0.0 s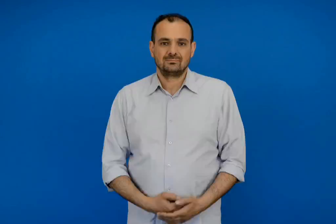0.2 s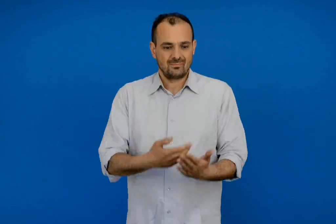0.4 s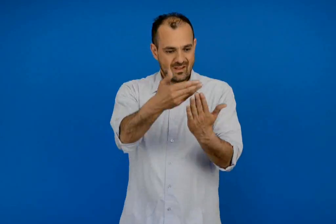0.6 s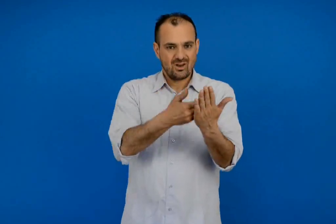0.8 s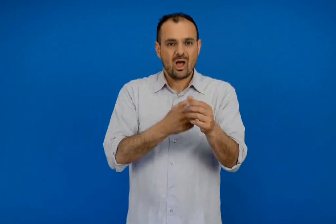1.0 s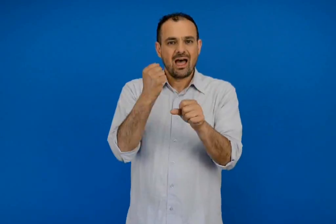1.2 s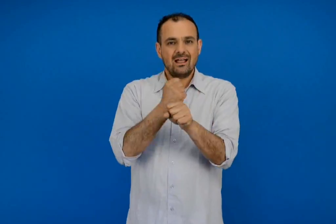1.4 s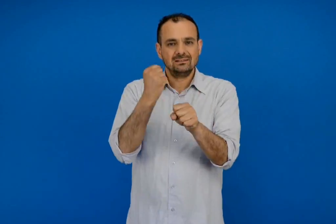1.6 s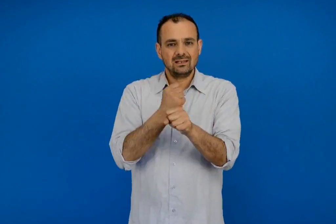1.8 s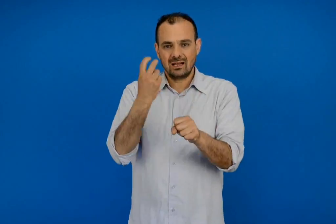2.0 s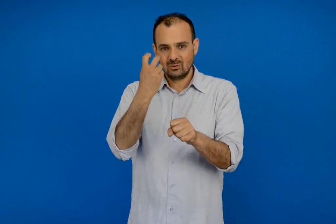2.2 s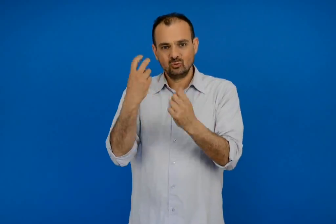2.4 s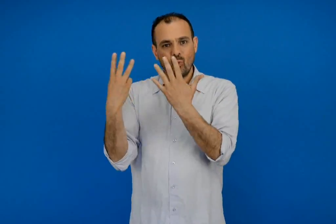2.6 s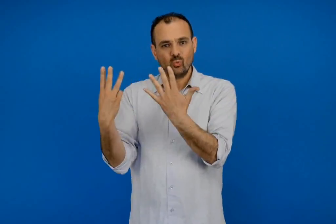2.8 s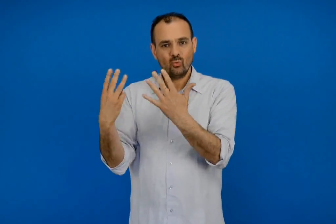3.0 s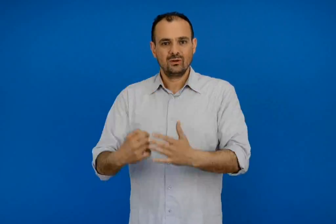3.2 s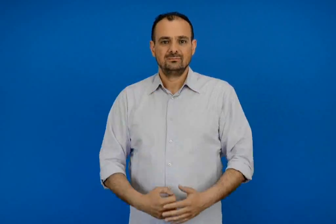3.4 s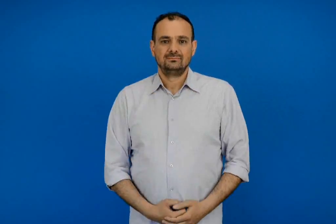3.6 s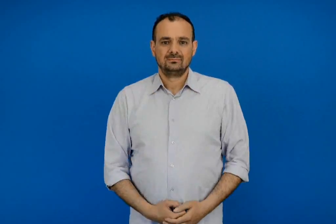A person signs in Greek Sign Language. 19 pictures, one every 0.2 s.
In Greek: φύλλο εργασίας 28
